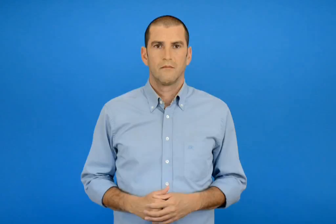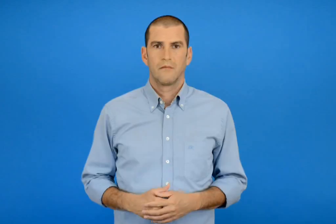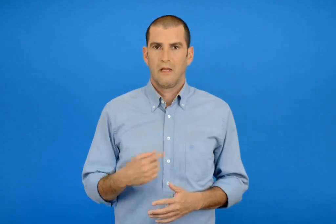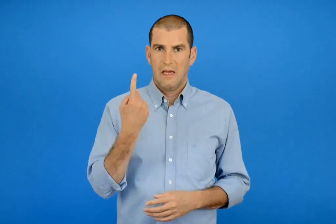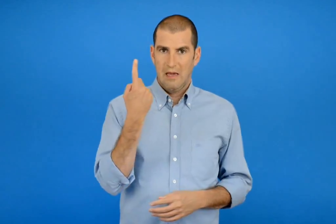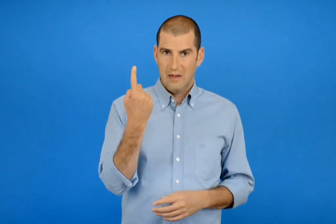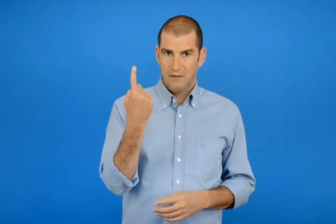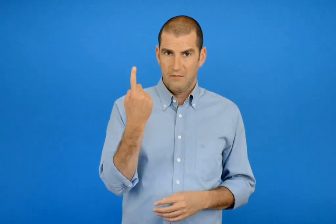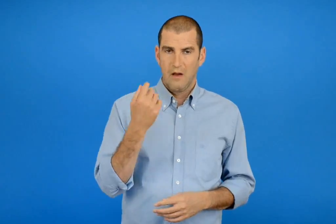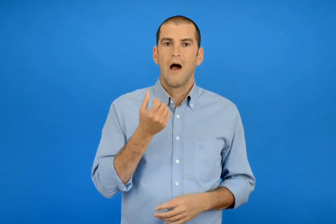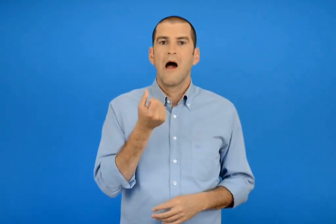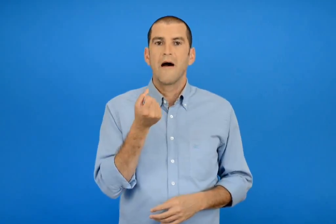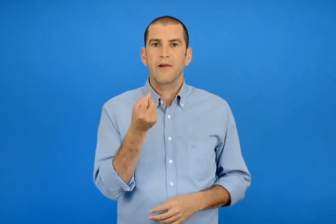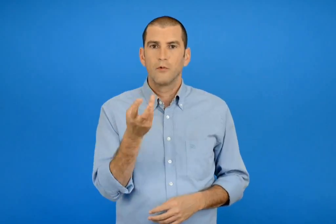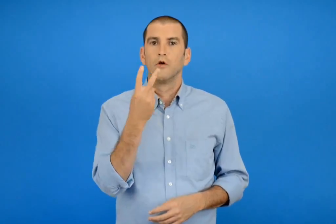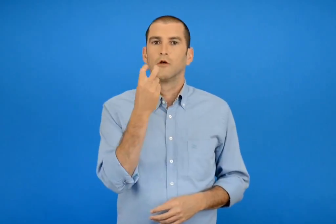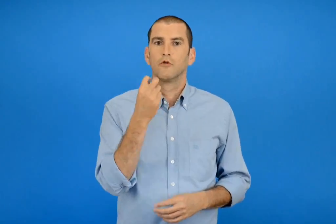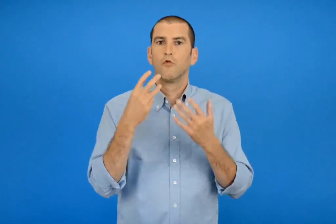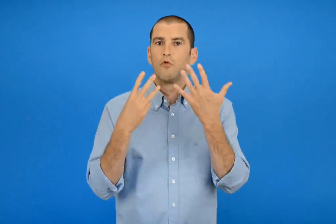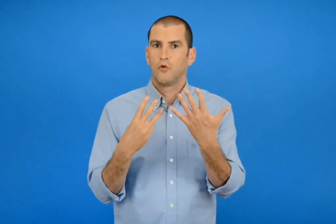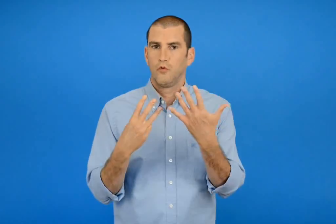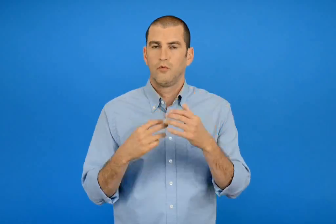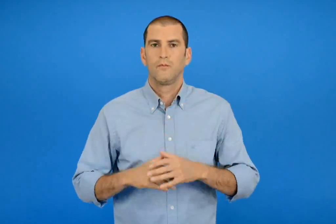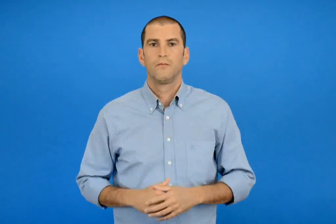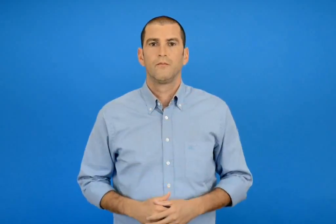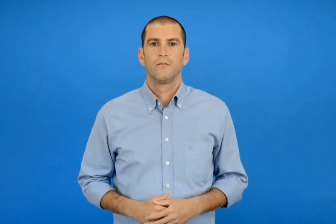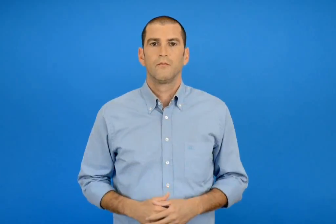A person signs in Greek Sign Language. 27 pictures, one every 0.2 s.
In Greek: 1 ο αριθμός 28
